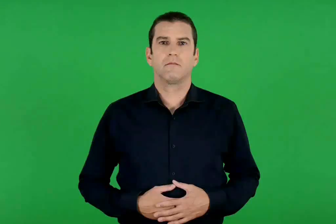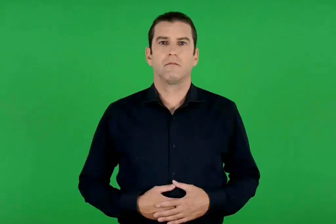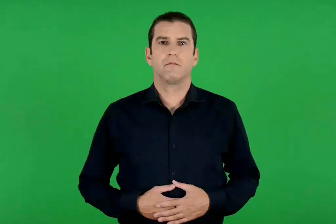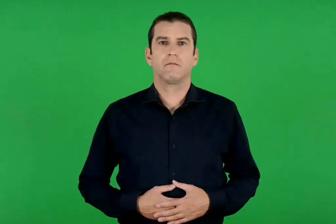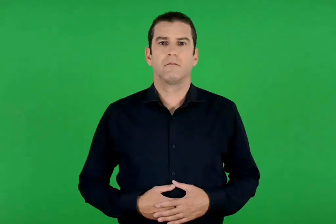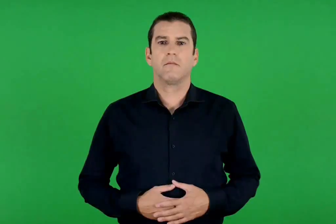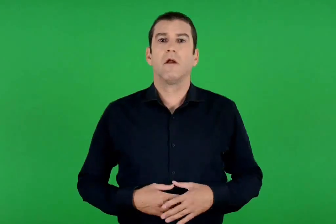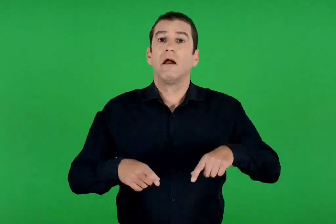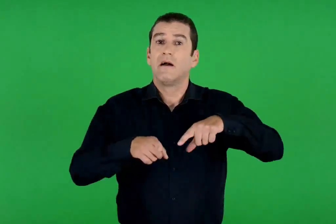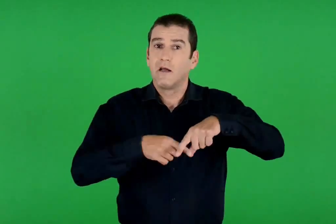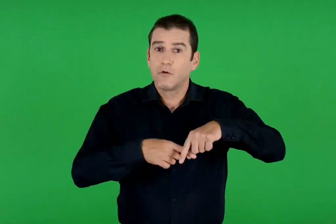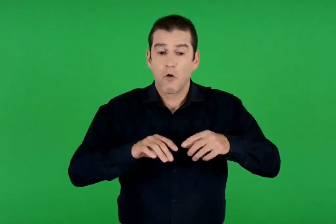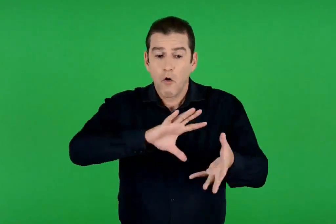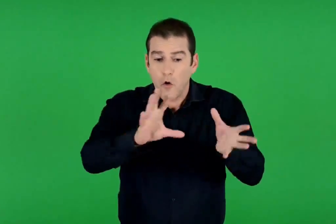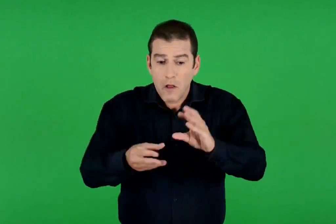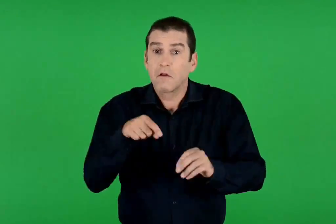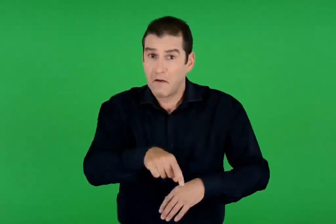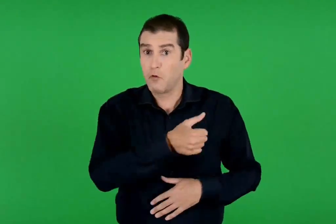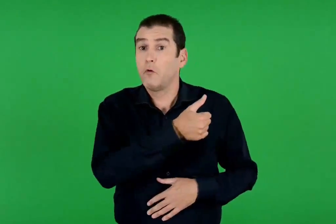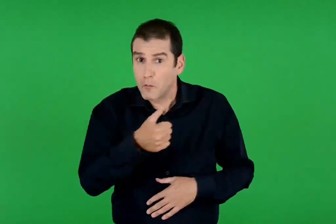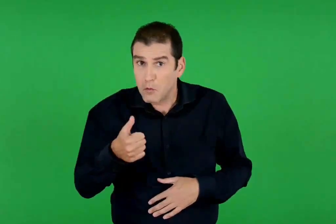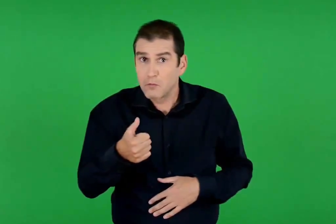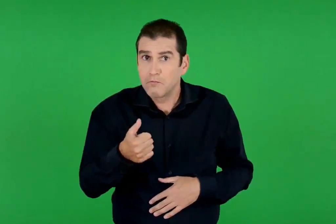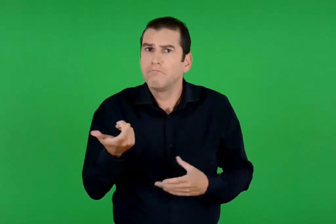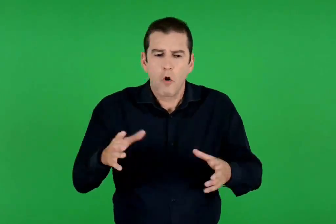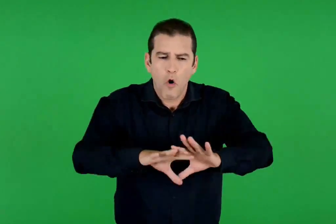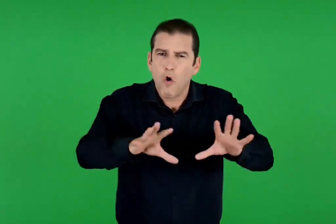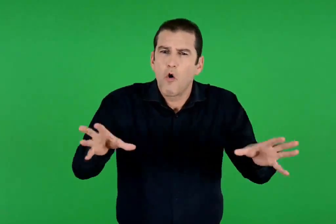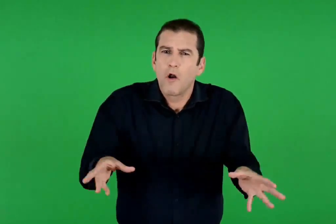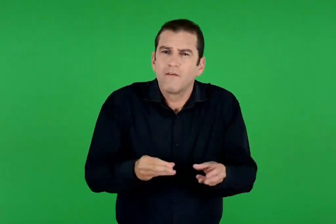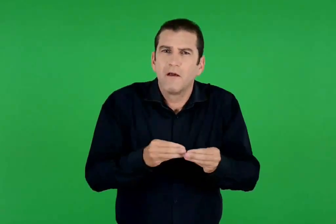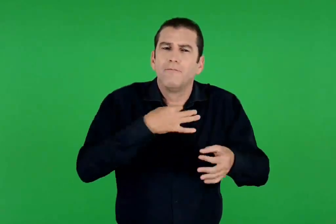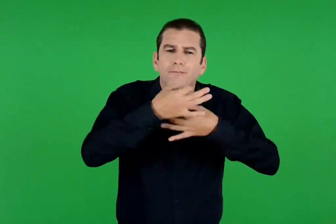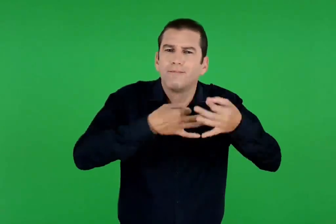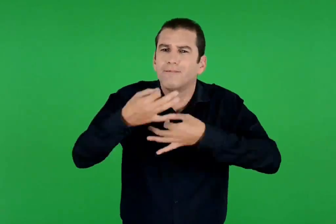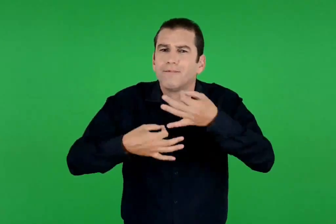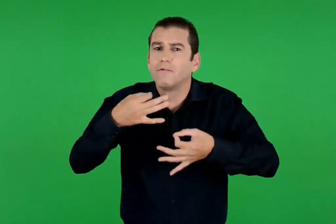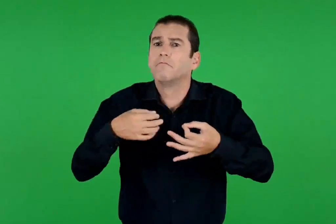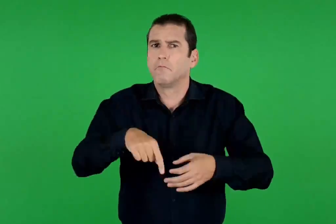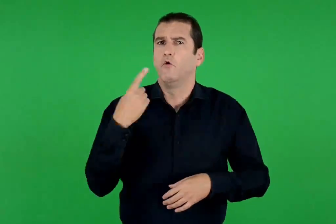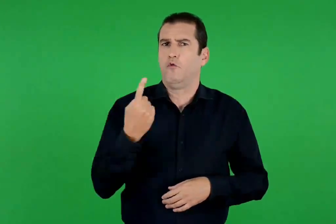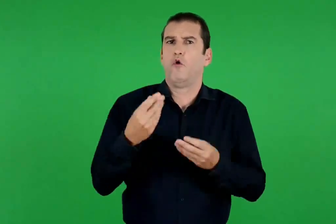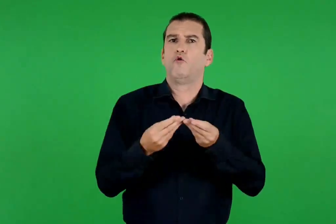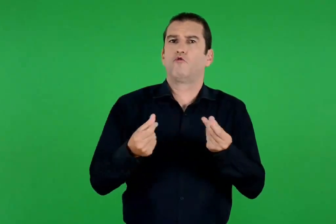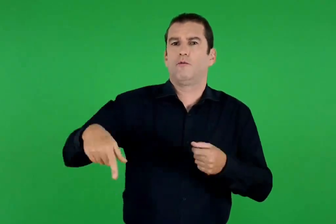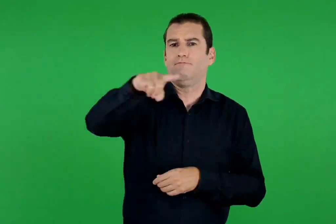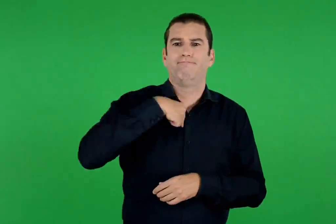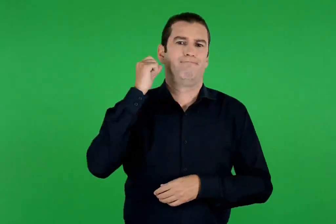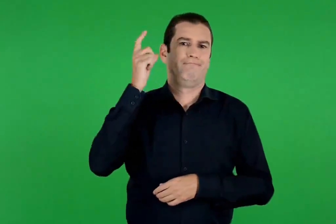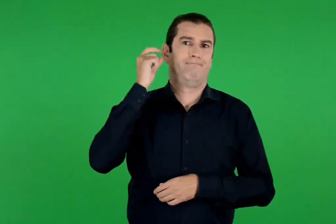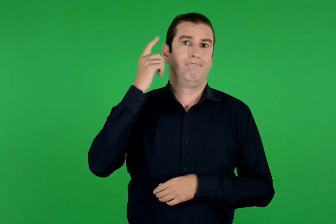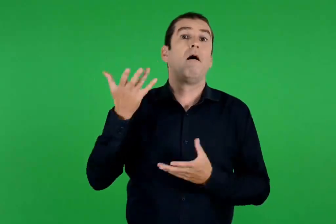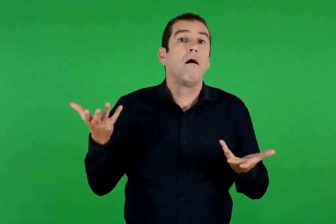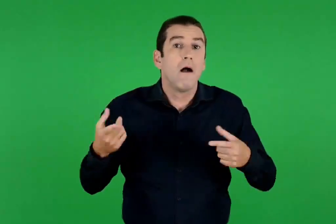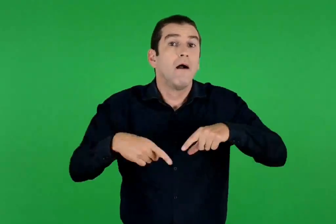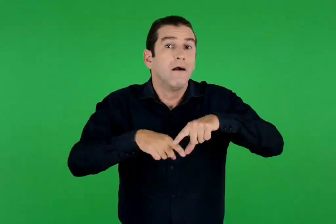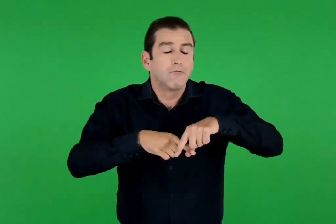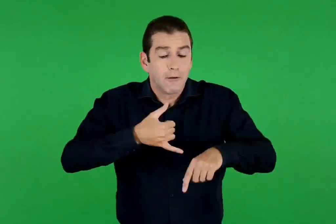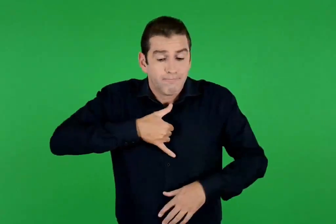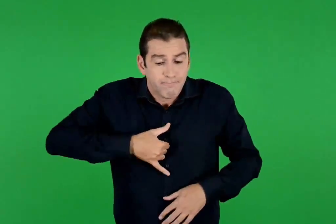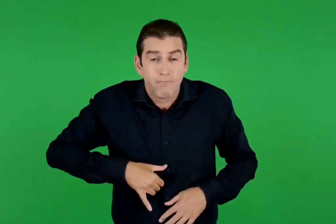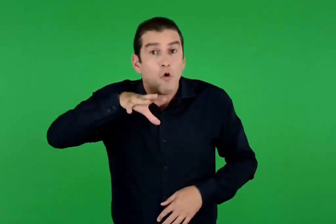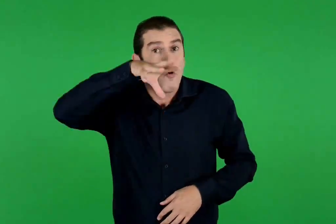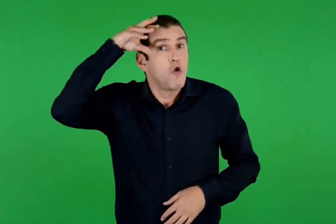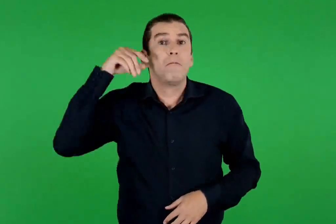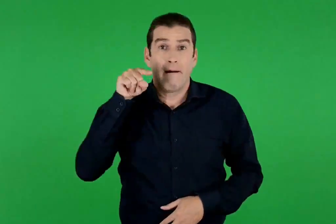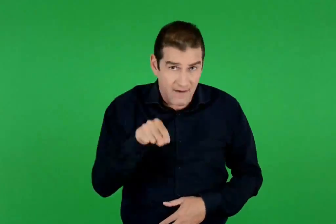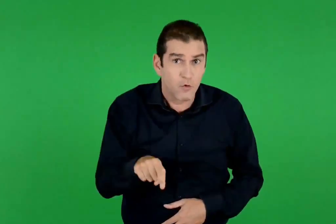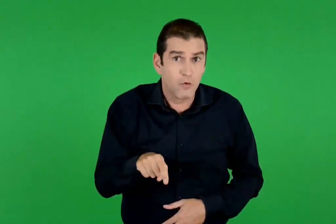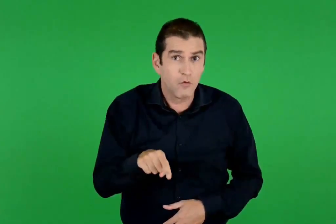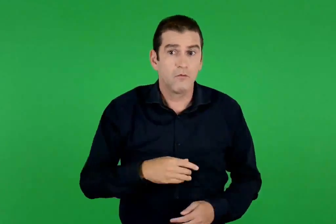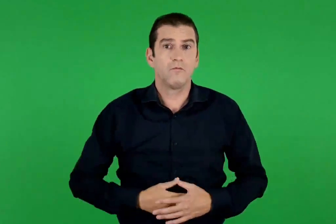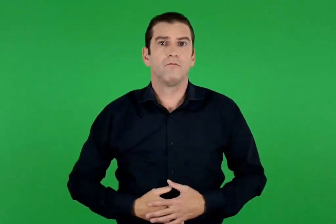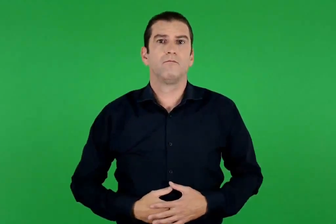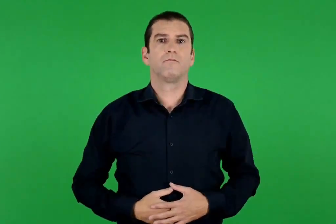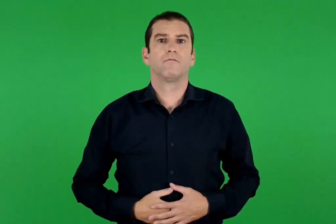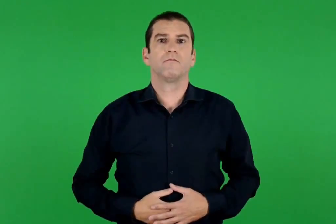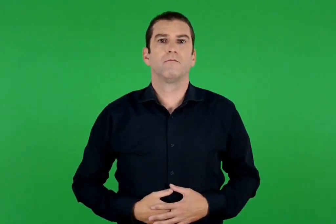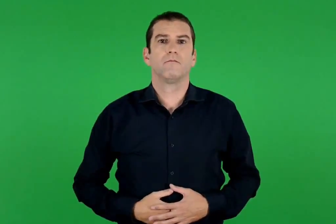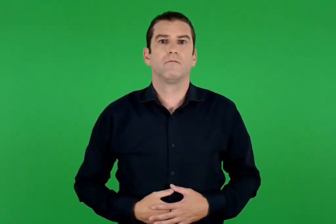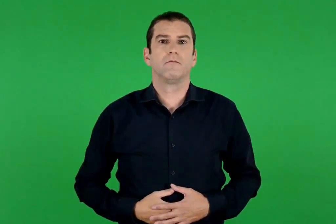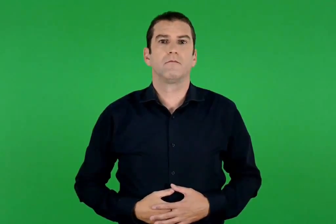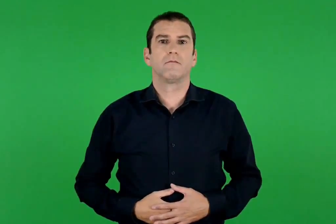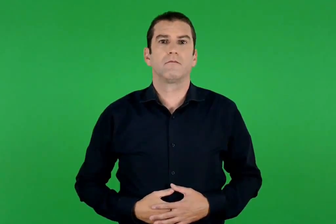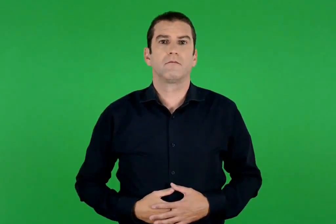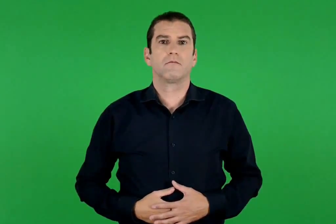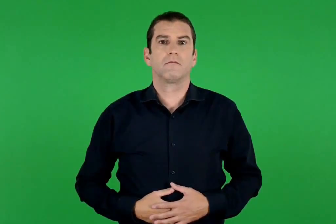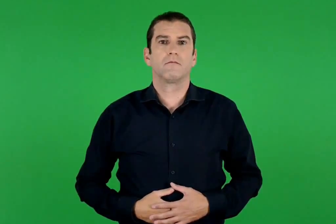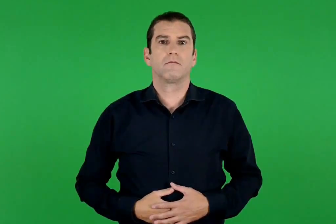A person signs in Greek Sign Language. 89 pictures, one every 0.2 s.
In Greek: είναι όμως μόνο αυτό τα χριστούγεννα ; μήπως αυτά που περιγράψαμε είναι ο τρόπος που συνήθως γιορτάζουμε , αλλά όχι το αληθινό νόημα των χριστουγέννων ;
